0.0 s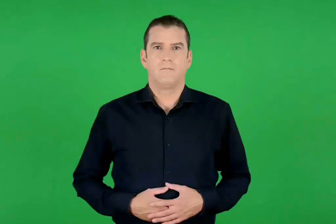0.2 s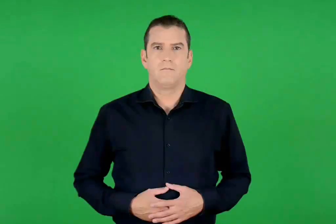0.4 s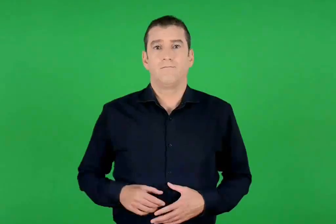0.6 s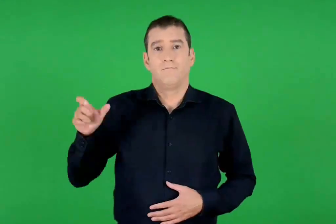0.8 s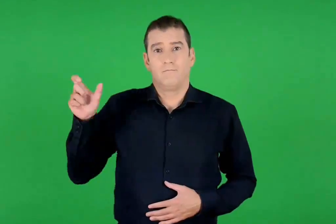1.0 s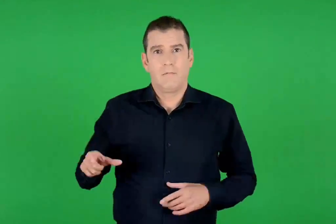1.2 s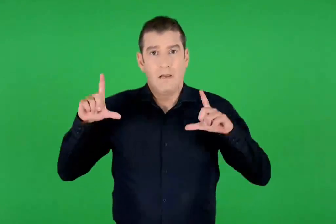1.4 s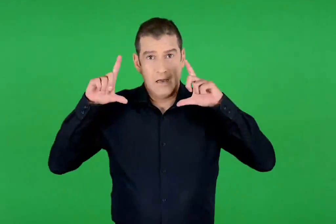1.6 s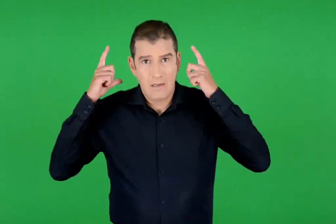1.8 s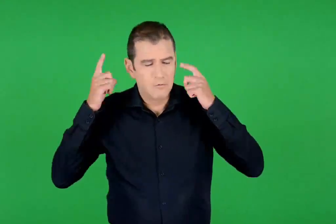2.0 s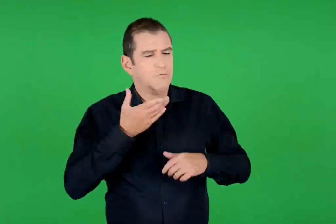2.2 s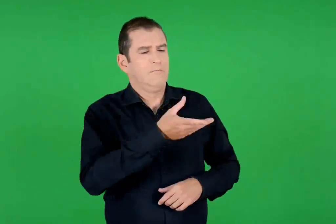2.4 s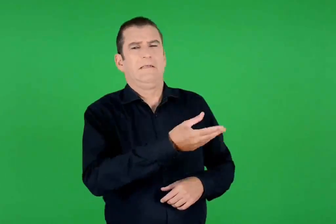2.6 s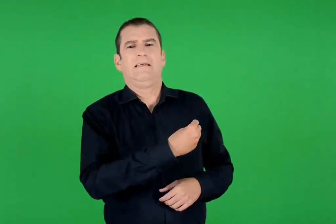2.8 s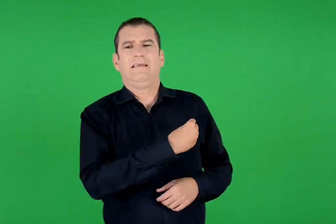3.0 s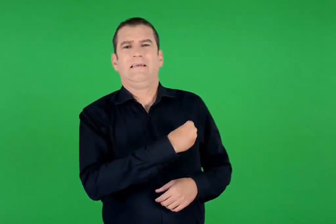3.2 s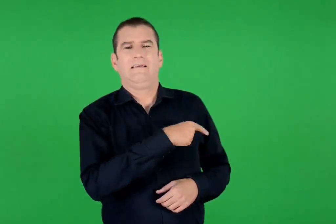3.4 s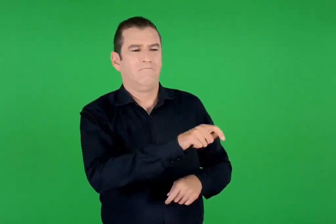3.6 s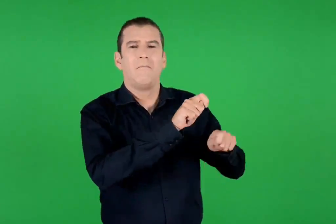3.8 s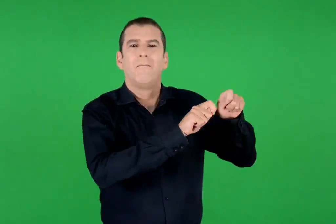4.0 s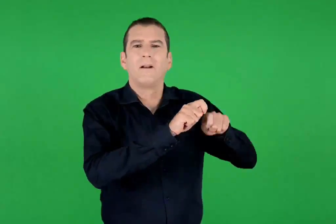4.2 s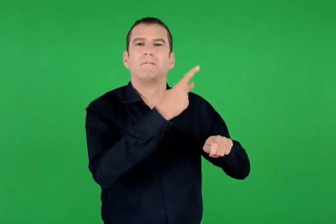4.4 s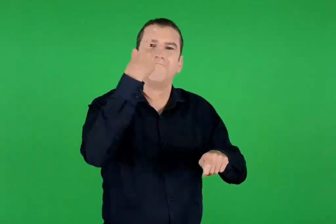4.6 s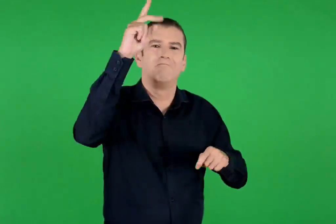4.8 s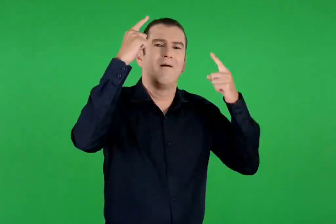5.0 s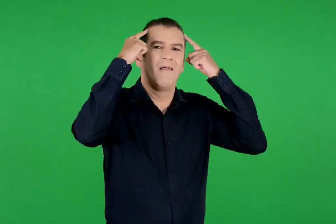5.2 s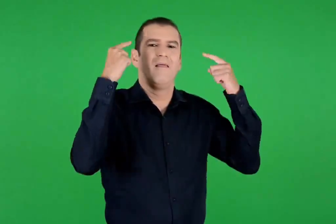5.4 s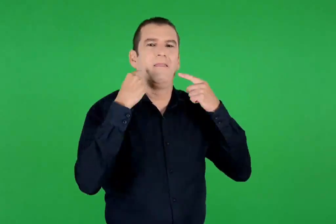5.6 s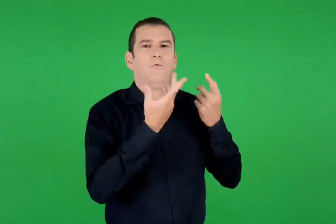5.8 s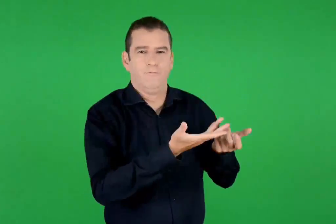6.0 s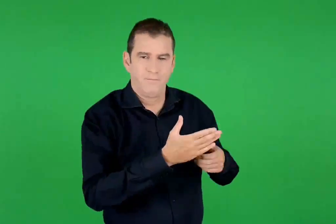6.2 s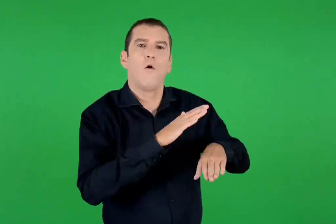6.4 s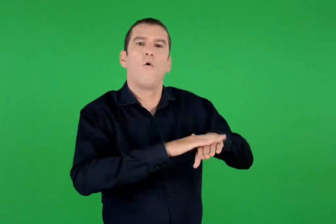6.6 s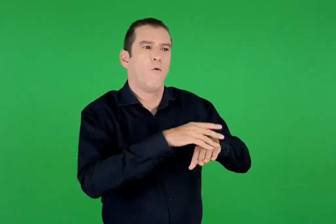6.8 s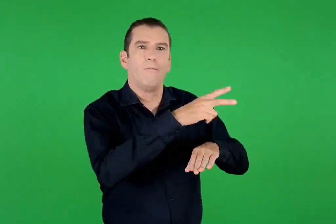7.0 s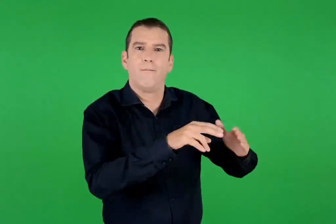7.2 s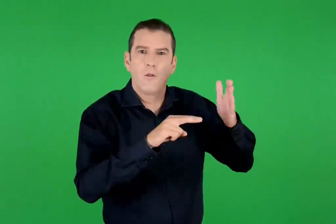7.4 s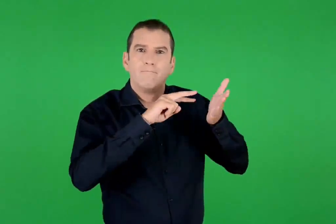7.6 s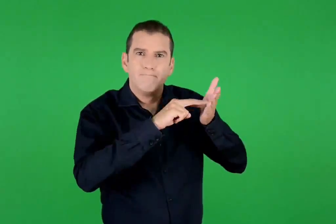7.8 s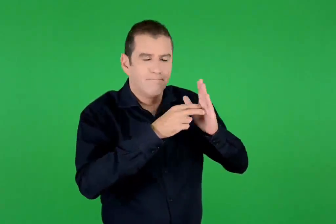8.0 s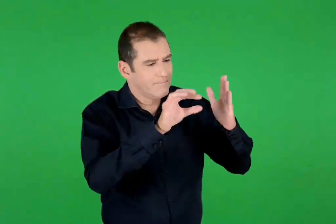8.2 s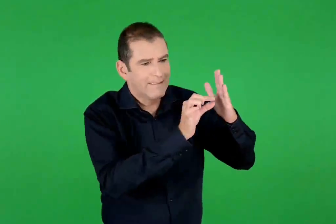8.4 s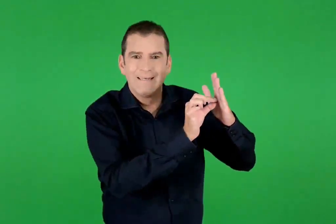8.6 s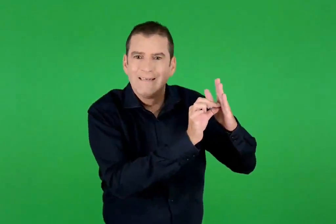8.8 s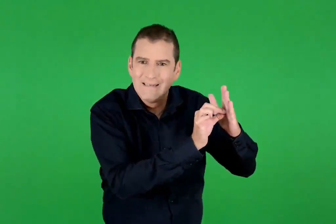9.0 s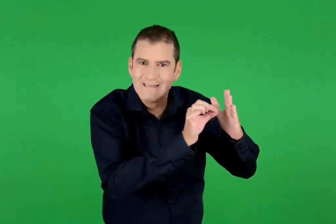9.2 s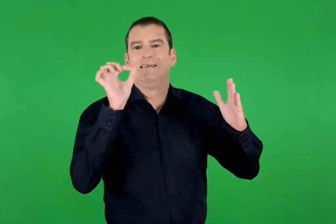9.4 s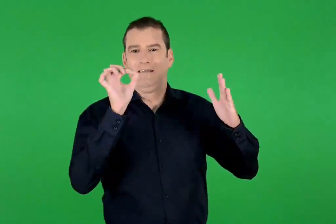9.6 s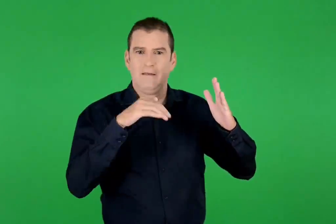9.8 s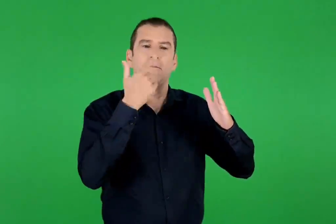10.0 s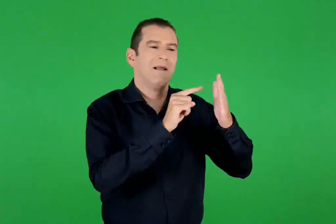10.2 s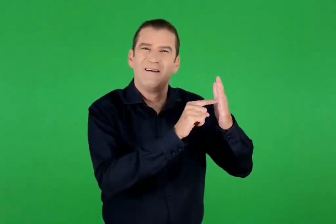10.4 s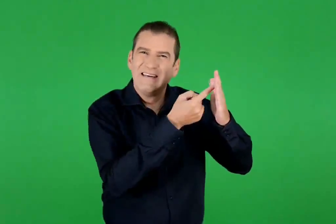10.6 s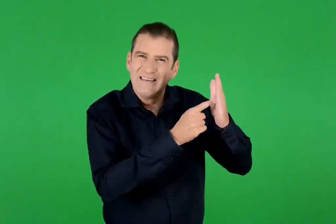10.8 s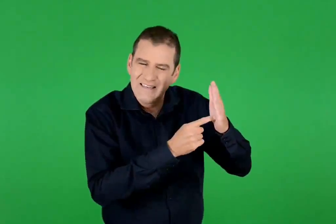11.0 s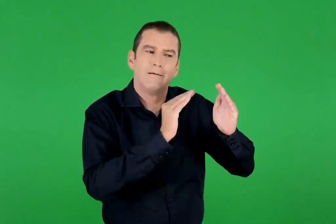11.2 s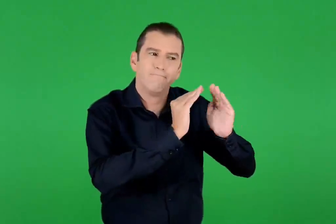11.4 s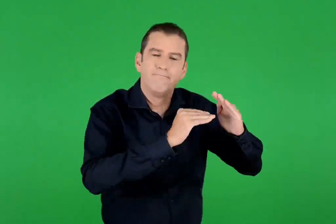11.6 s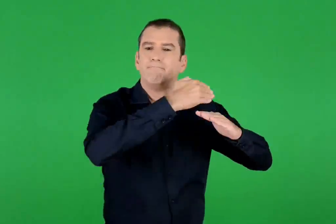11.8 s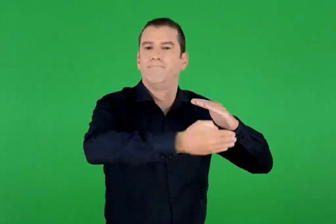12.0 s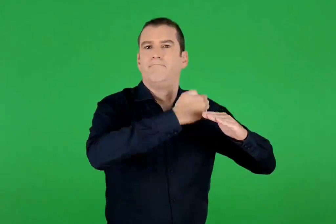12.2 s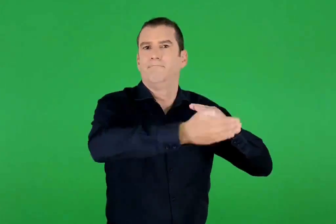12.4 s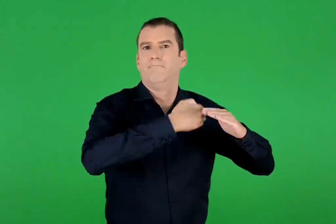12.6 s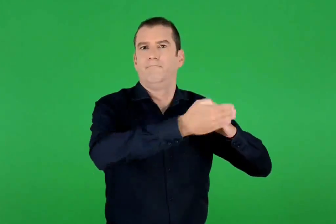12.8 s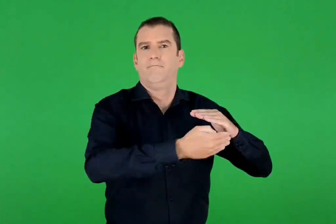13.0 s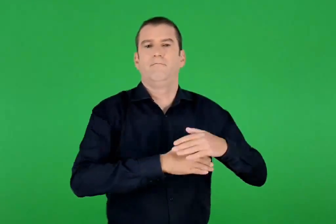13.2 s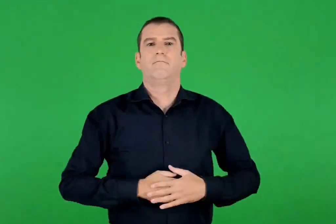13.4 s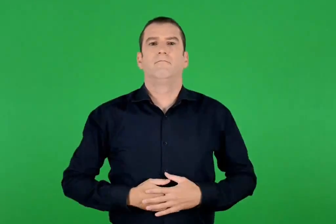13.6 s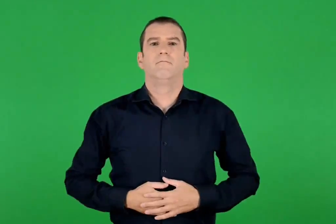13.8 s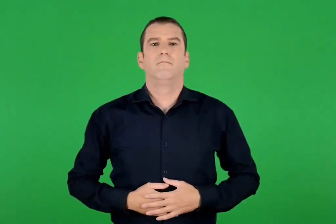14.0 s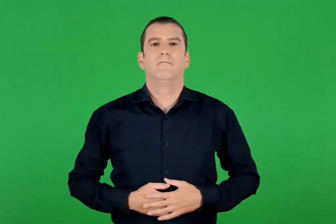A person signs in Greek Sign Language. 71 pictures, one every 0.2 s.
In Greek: ο άγιος συμπόνεσε το πλάσμα του θεού , τράβηξε με προσοχή από το πόδι του ζώου το καλάμι και περιποιήθηκε με πολλή φροντίδα το τραύμα
